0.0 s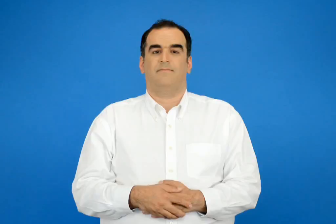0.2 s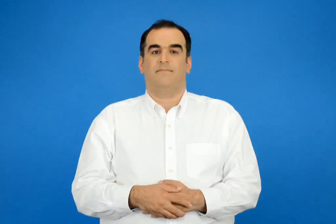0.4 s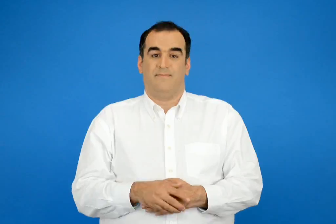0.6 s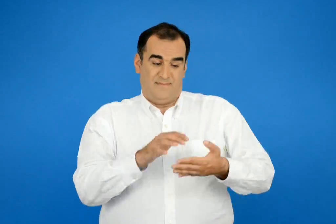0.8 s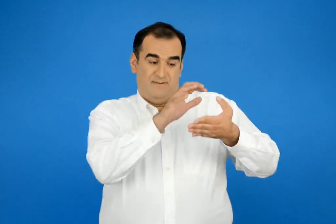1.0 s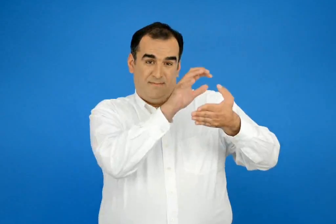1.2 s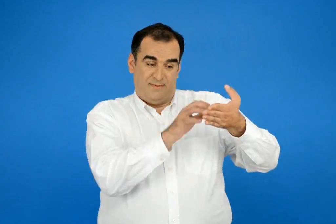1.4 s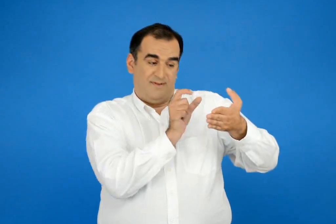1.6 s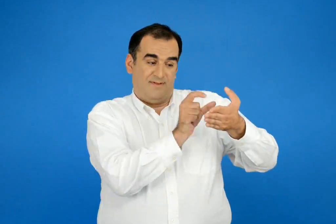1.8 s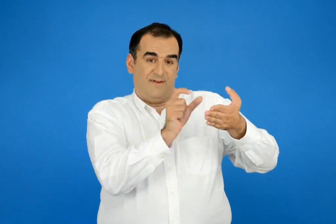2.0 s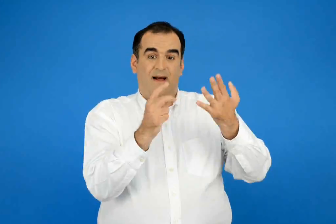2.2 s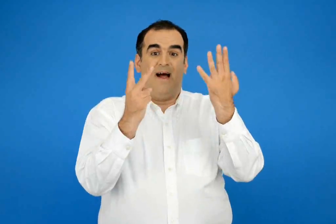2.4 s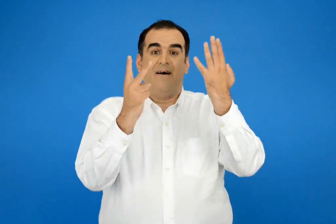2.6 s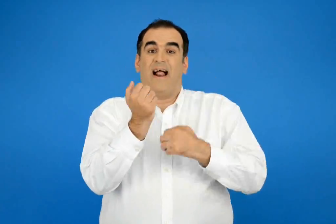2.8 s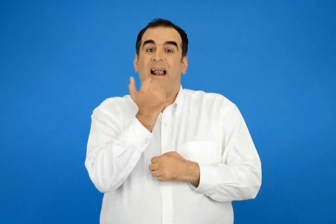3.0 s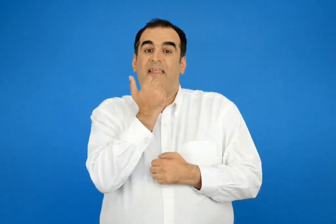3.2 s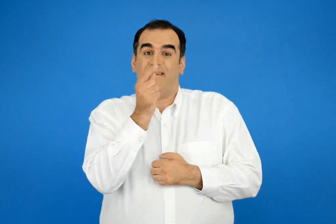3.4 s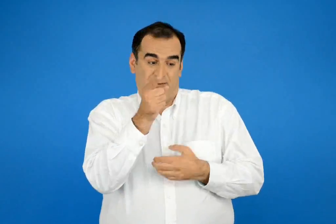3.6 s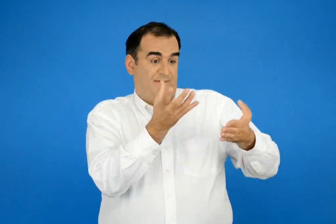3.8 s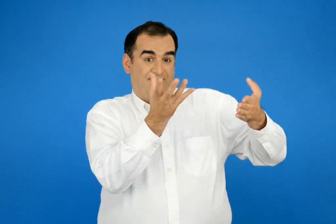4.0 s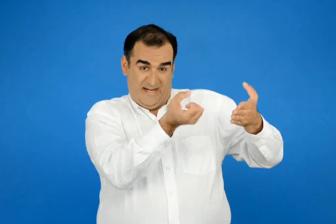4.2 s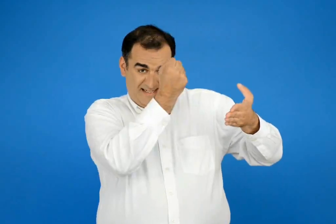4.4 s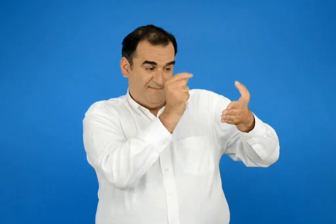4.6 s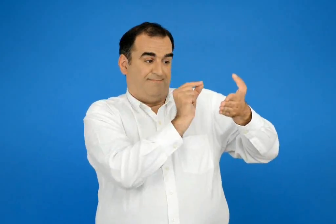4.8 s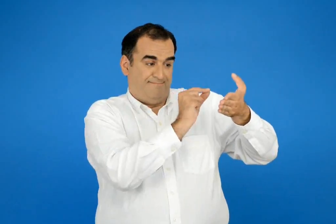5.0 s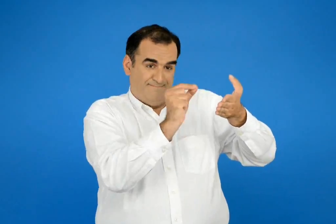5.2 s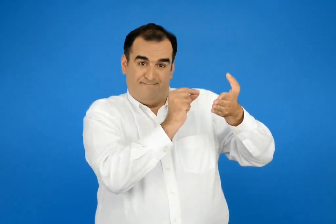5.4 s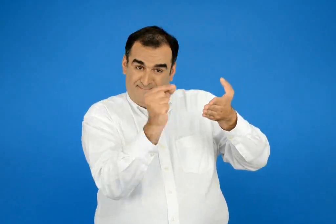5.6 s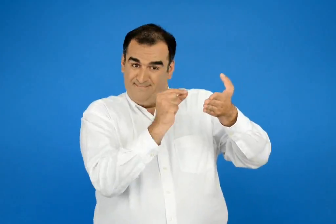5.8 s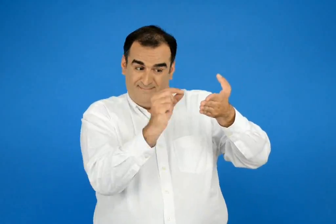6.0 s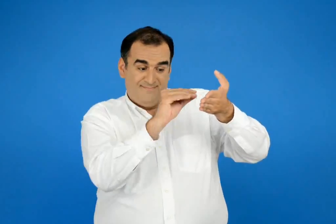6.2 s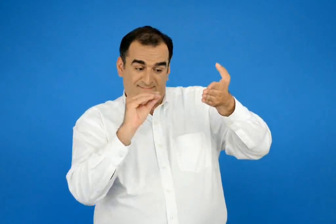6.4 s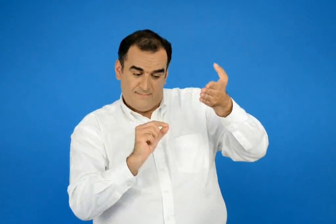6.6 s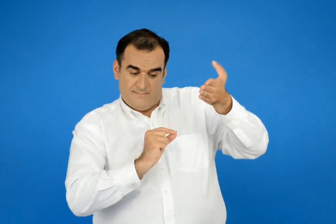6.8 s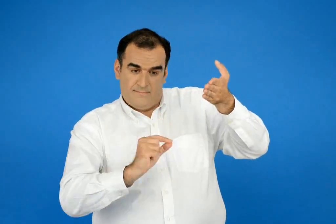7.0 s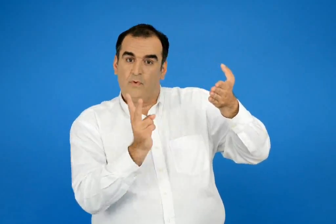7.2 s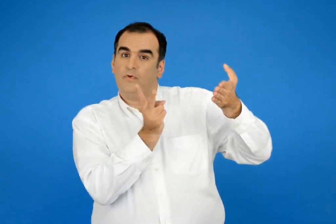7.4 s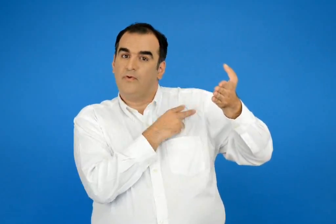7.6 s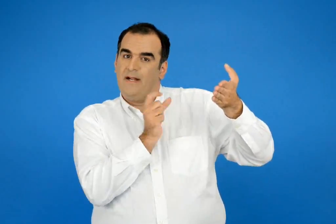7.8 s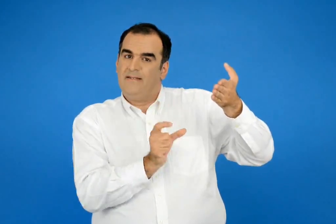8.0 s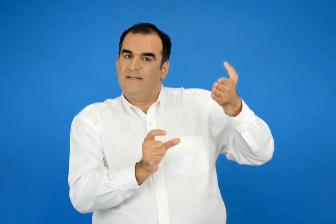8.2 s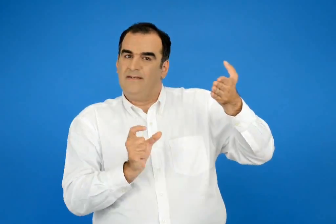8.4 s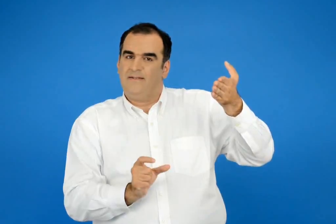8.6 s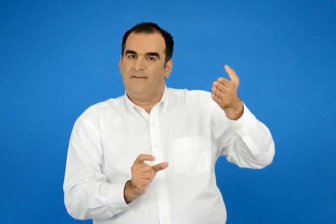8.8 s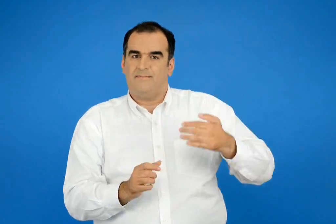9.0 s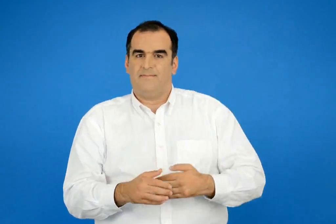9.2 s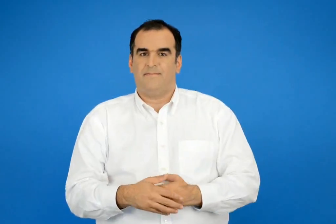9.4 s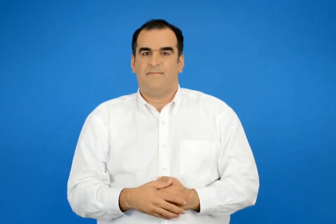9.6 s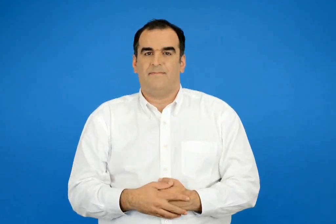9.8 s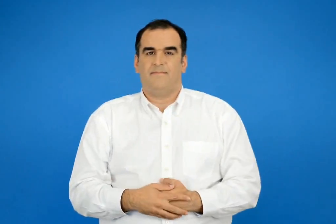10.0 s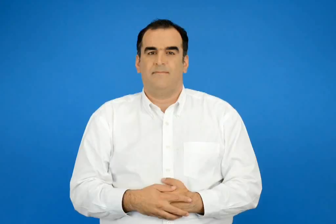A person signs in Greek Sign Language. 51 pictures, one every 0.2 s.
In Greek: βρες τα εφτά λάθη υπογράμμισε τα και γράψε από κάτω τις λέξεις σωστά
